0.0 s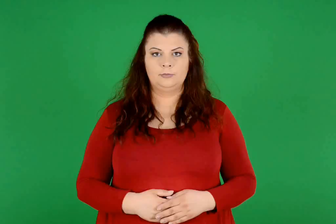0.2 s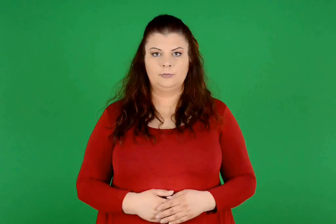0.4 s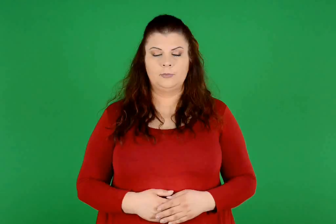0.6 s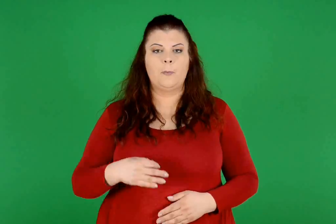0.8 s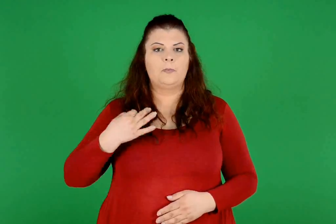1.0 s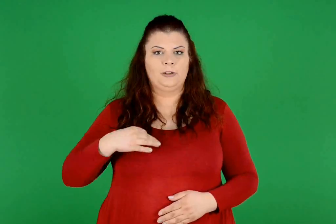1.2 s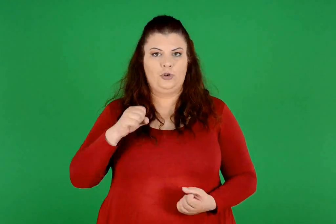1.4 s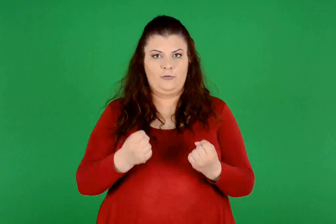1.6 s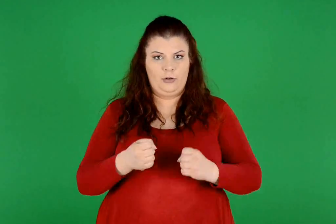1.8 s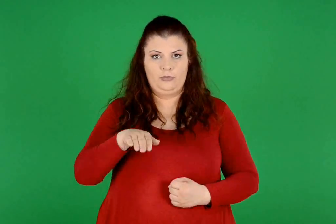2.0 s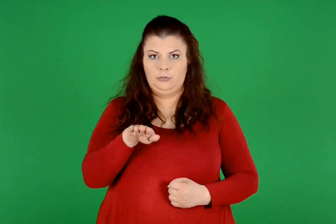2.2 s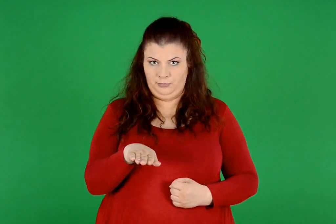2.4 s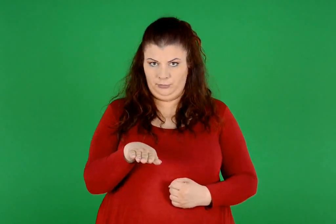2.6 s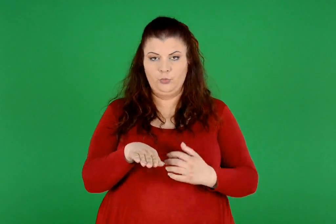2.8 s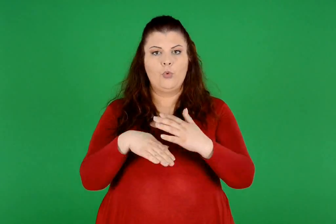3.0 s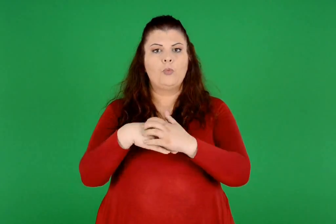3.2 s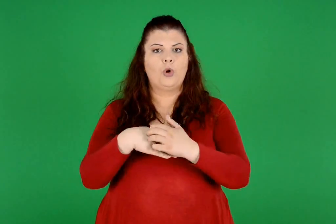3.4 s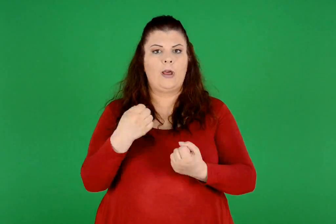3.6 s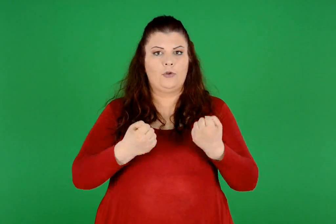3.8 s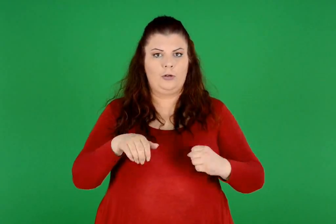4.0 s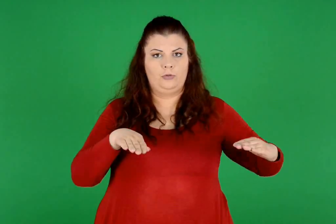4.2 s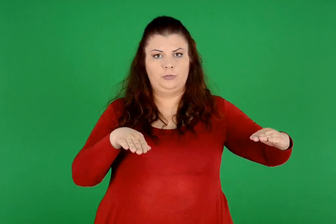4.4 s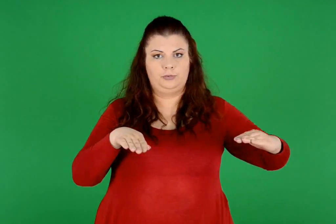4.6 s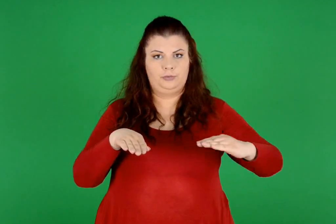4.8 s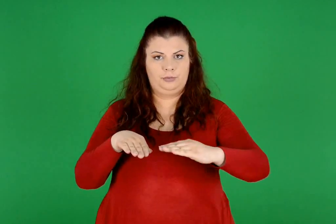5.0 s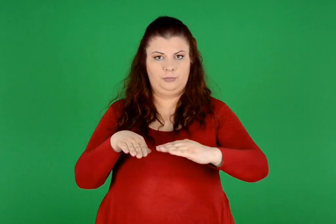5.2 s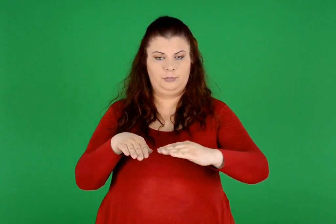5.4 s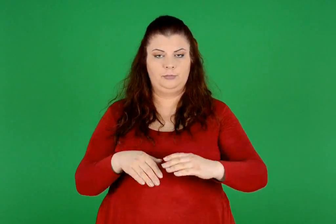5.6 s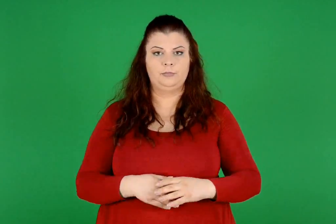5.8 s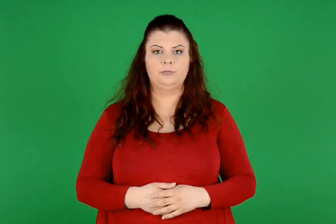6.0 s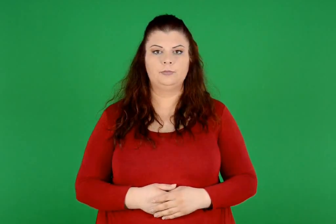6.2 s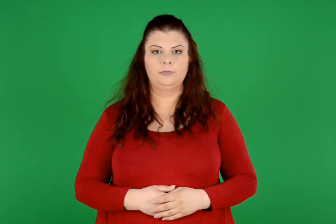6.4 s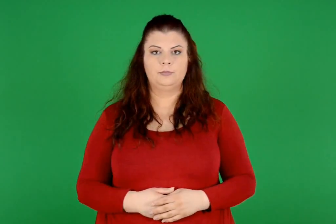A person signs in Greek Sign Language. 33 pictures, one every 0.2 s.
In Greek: το πορτοκαλί αυτοκίνητο κινείται κάθετα προς το πράσινο
